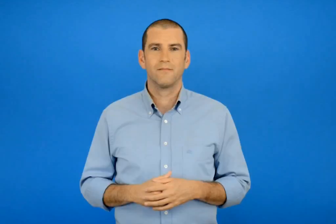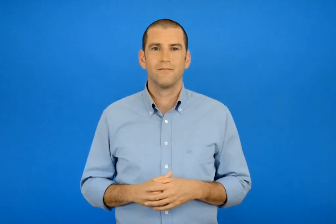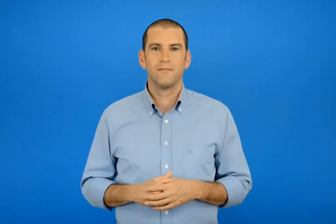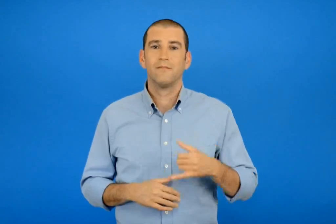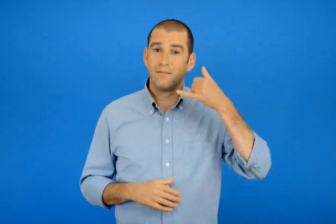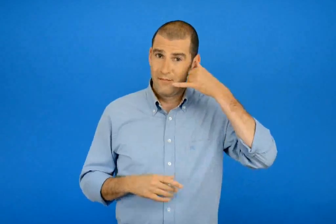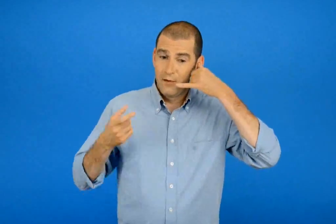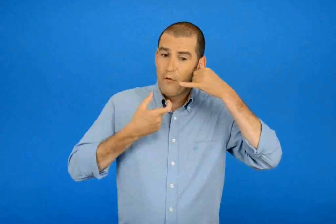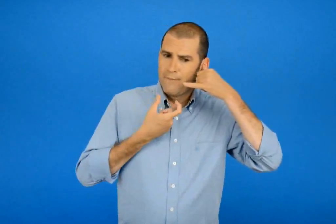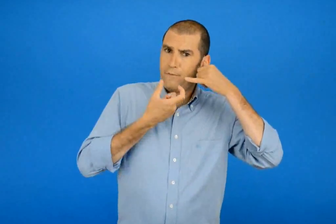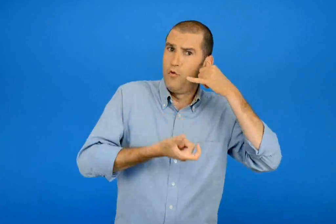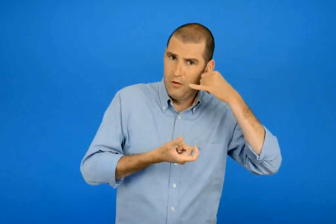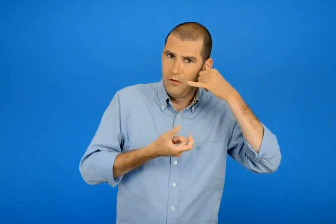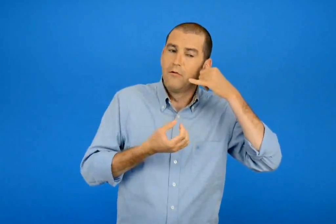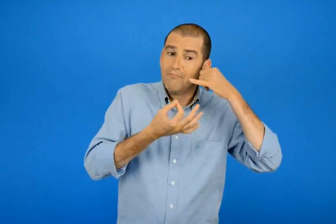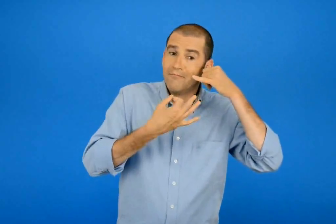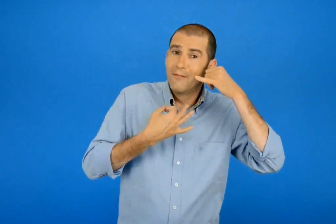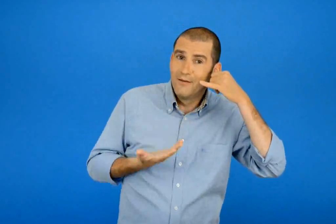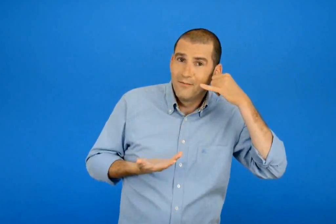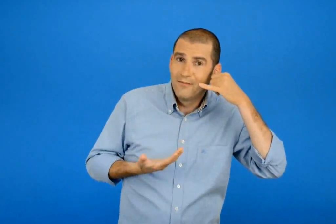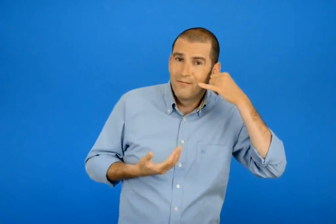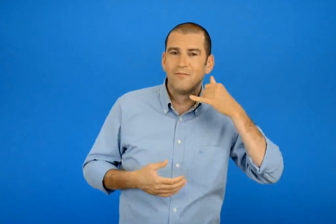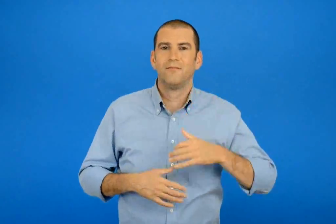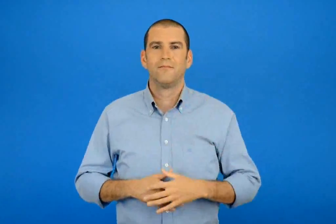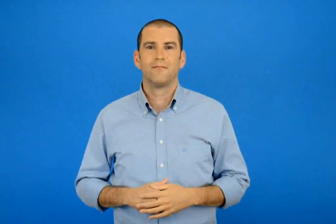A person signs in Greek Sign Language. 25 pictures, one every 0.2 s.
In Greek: λέγετε είπε με δυνατή φωνή
